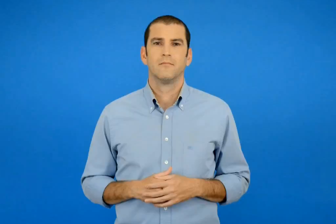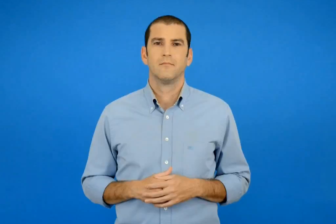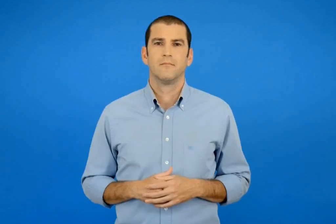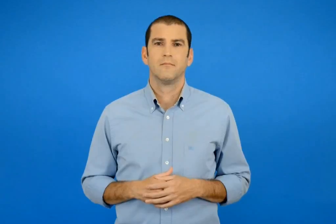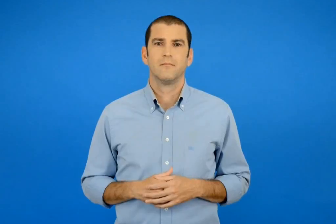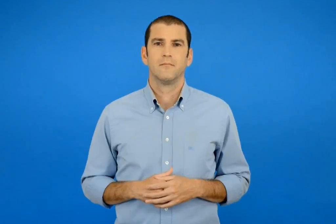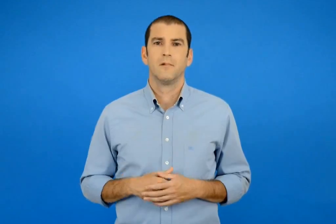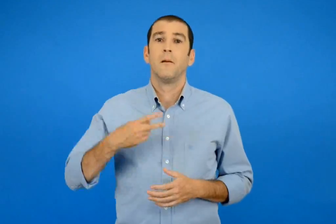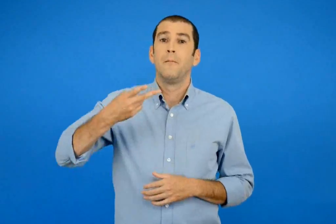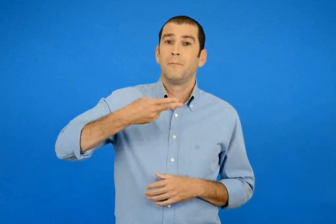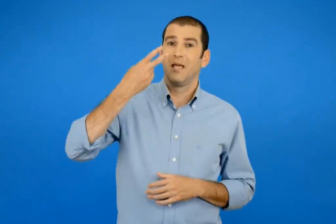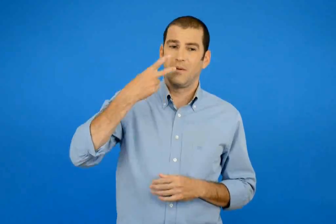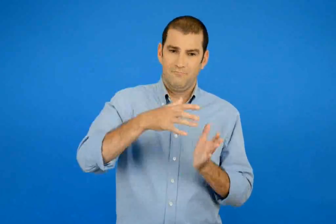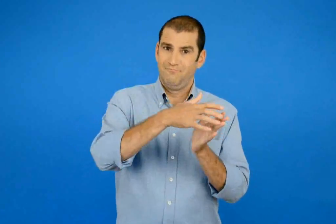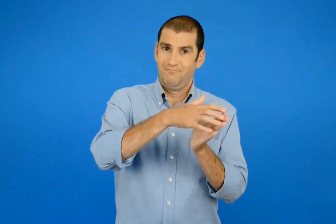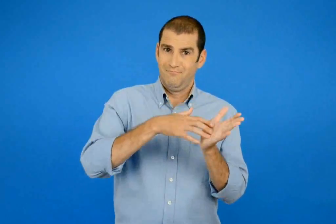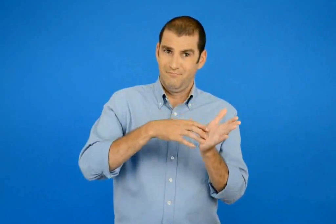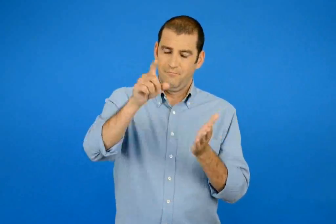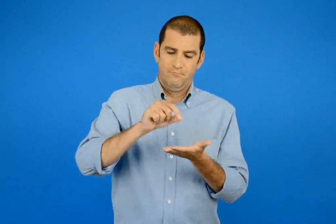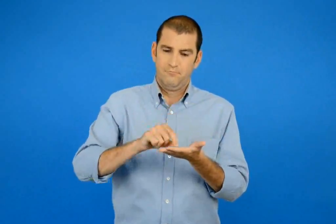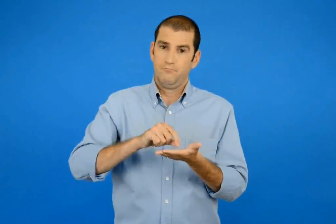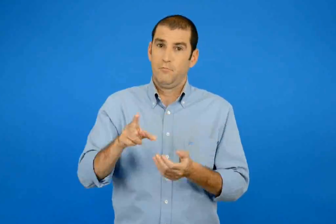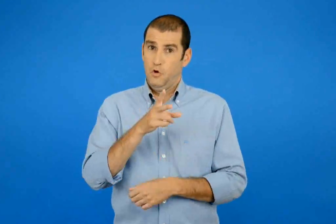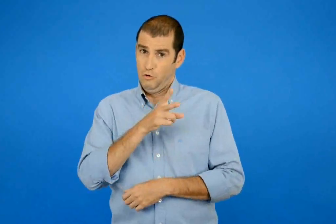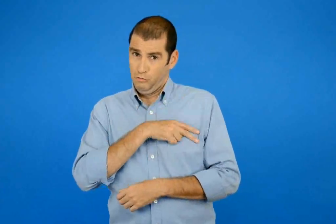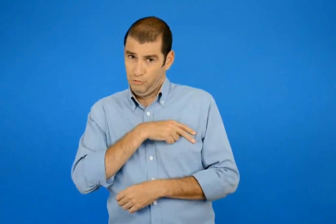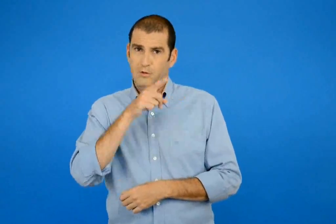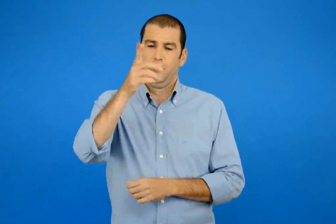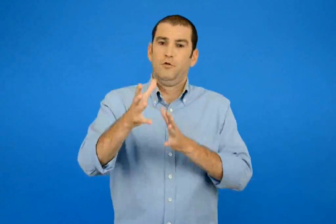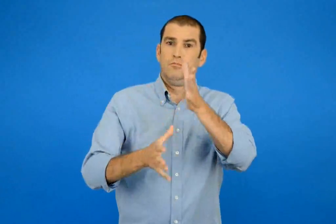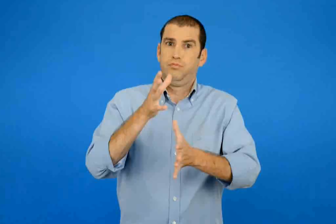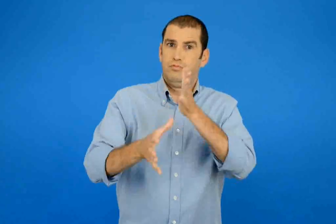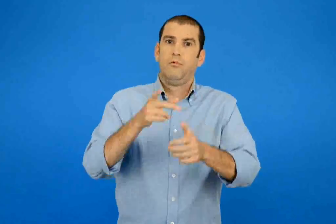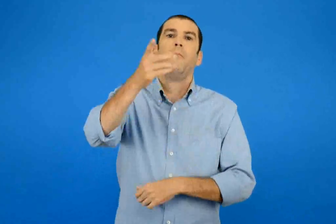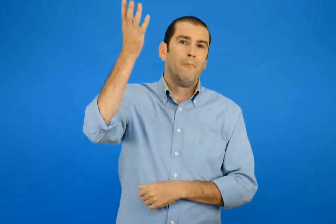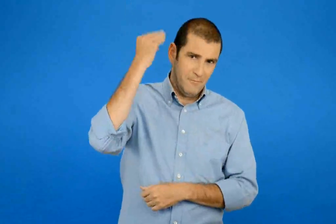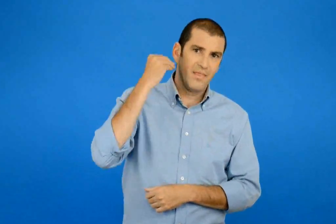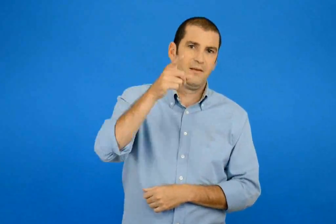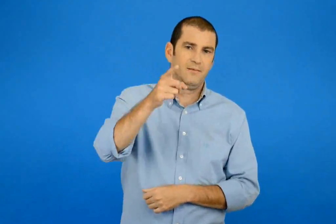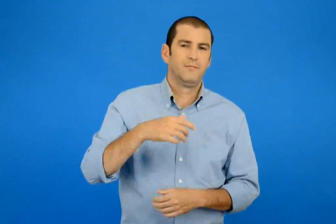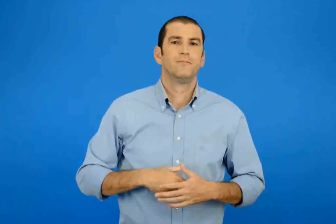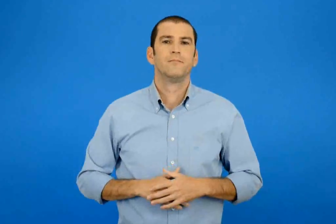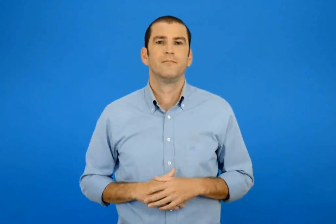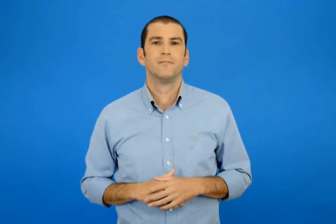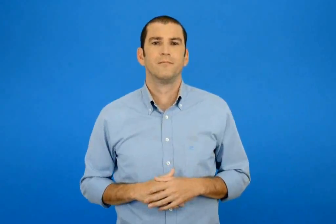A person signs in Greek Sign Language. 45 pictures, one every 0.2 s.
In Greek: μαθέ να απαγγέλλεις και να γράφεις σωστά το ποίημα
